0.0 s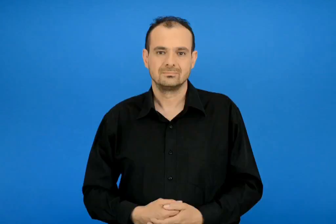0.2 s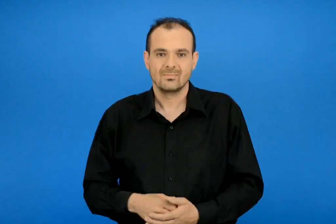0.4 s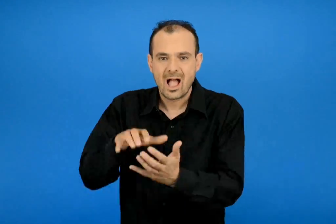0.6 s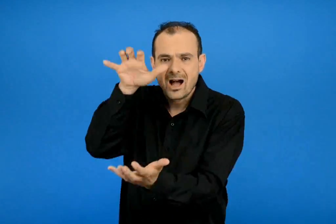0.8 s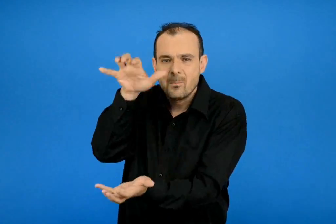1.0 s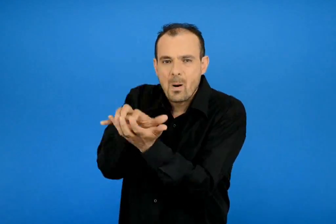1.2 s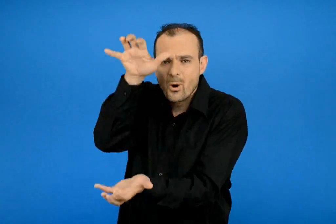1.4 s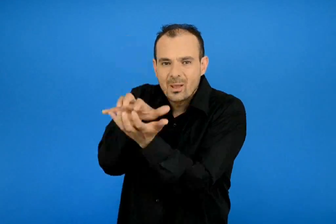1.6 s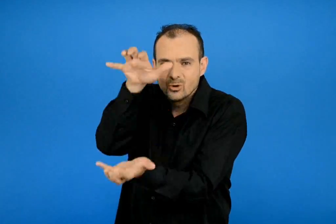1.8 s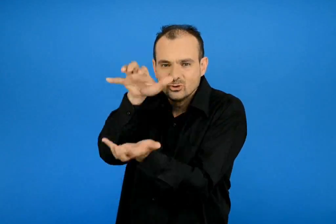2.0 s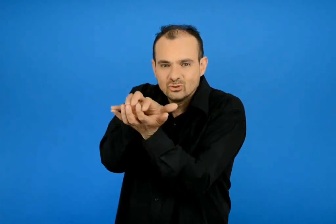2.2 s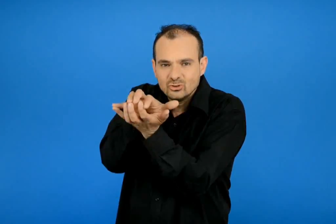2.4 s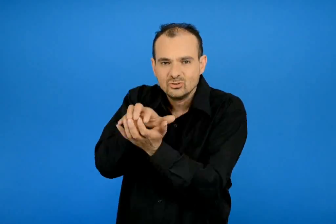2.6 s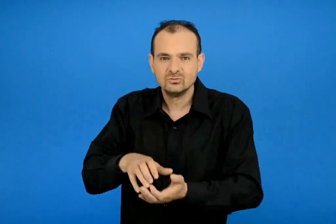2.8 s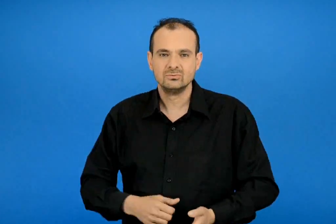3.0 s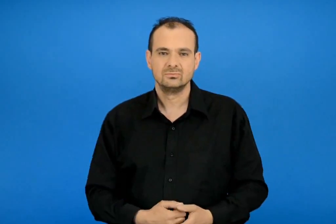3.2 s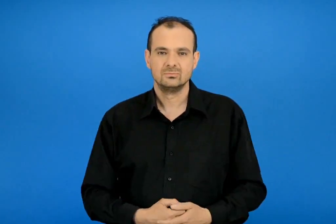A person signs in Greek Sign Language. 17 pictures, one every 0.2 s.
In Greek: ο ιπποπόταμος
